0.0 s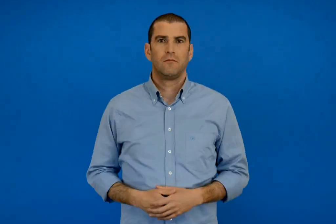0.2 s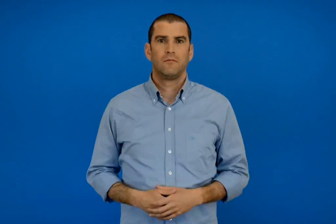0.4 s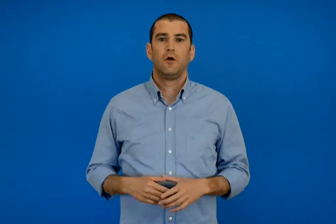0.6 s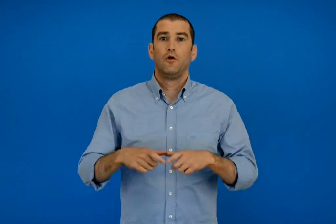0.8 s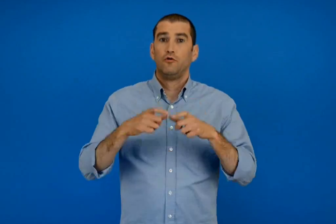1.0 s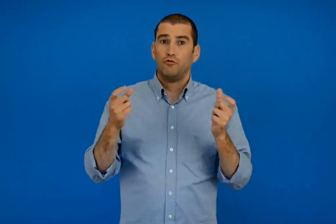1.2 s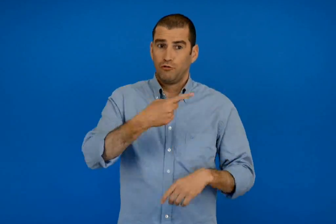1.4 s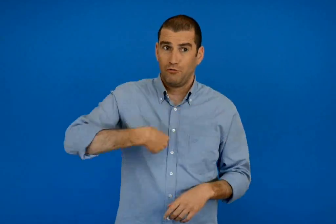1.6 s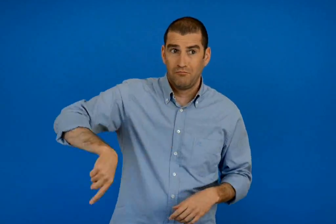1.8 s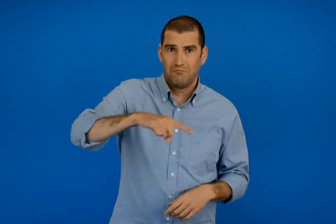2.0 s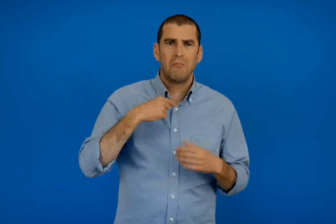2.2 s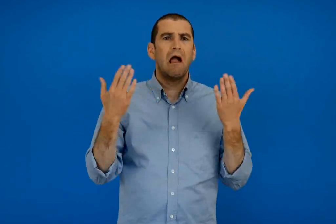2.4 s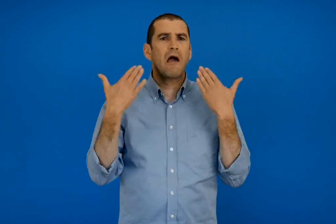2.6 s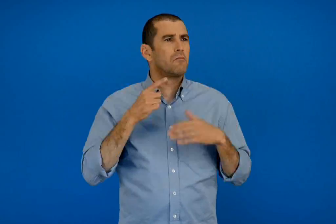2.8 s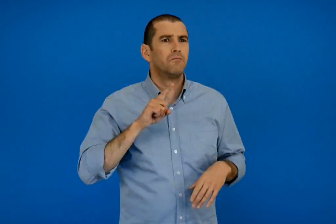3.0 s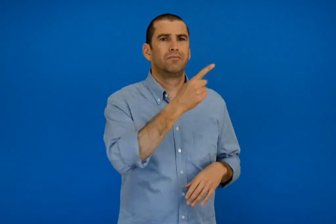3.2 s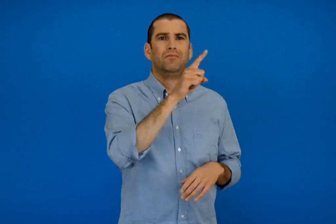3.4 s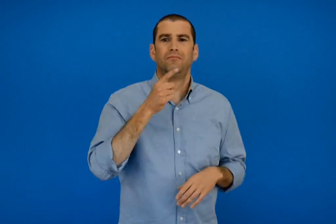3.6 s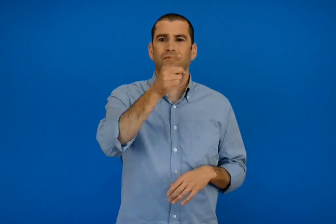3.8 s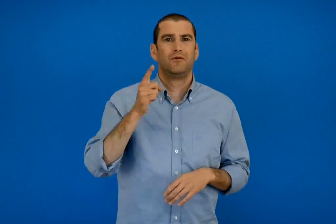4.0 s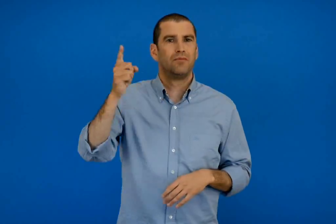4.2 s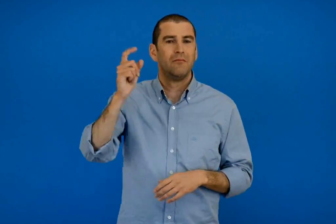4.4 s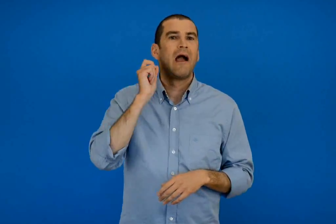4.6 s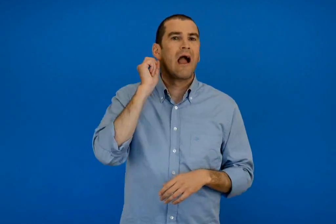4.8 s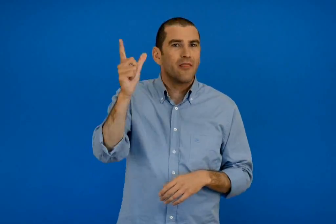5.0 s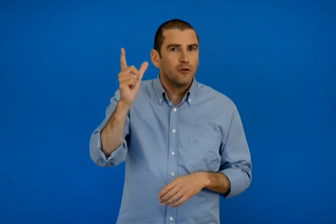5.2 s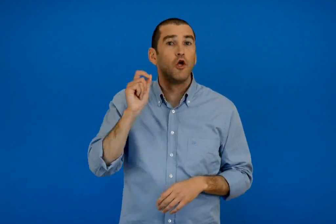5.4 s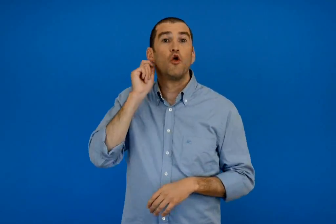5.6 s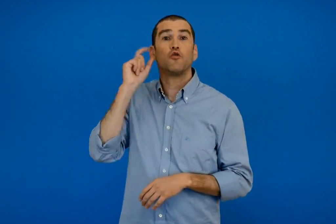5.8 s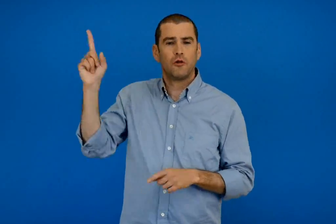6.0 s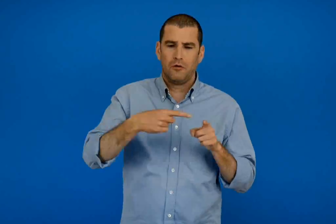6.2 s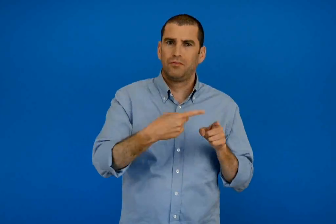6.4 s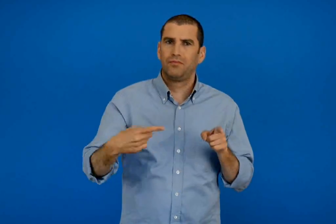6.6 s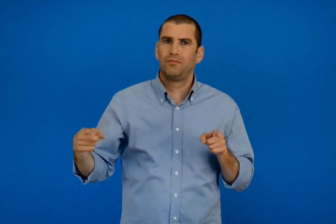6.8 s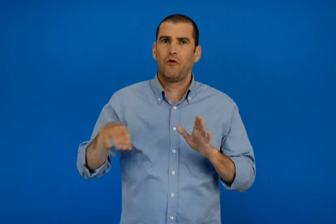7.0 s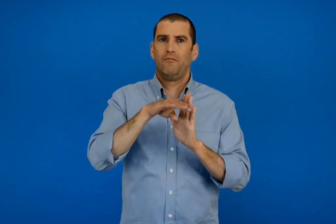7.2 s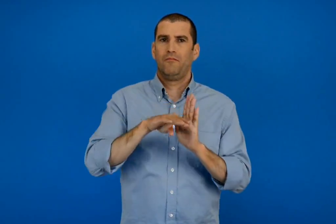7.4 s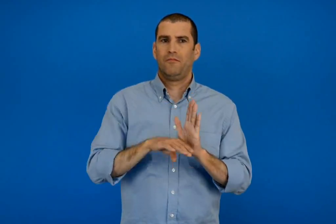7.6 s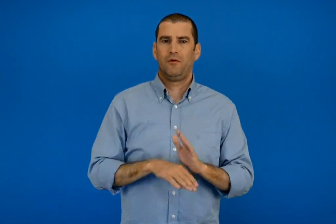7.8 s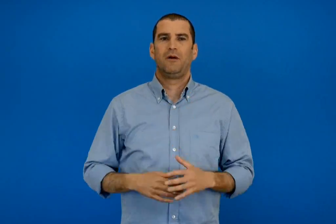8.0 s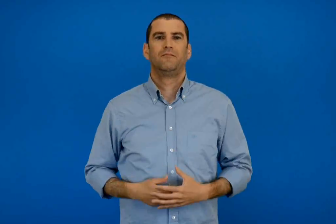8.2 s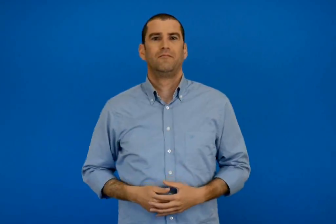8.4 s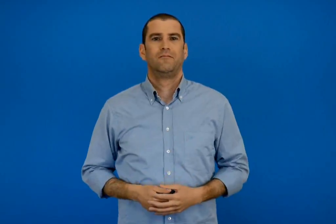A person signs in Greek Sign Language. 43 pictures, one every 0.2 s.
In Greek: με το σχολείο πηγαίνουμε εκδρομές κάνουμε εκδηλώσεις και γιορτές
